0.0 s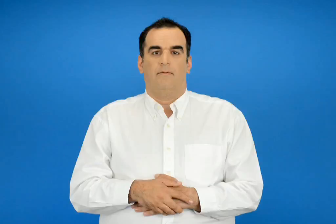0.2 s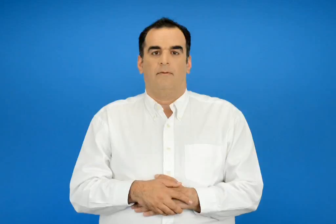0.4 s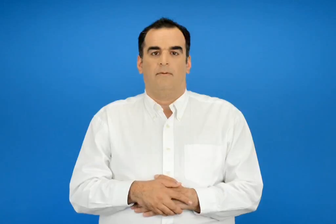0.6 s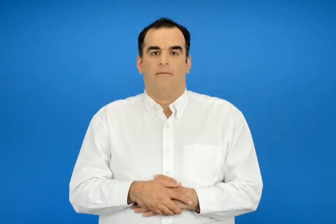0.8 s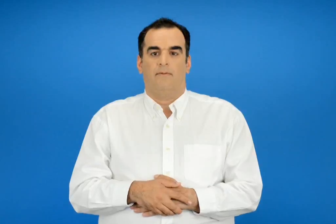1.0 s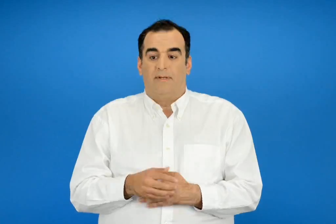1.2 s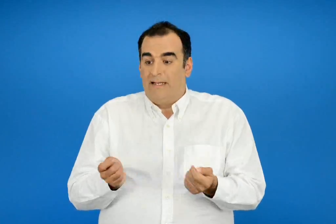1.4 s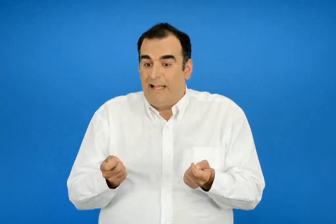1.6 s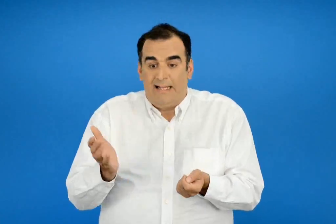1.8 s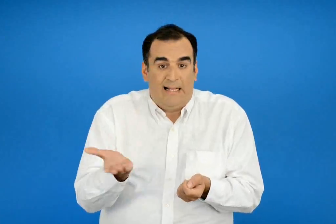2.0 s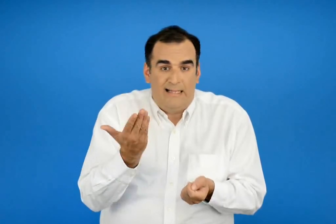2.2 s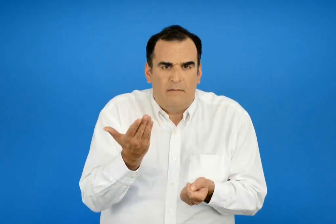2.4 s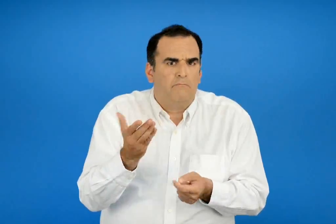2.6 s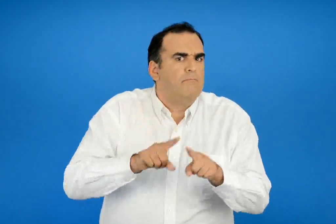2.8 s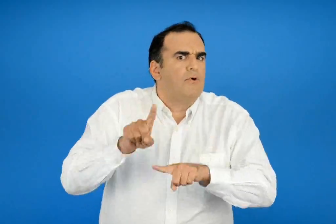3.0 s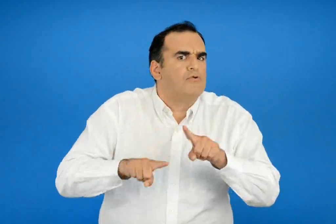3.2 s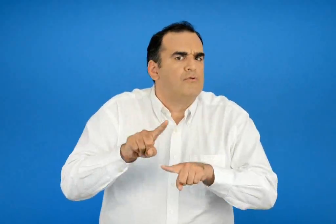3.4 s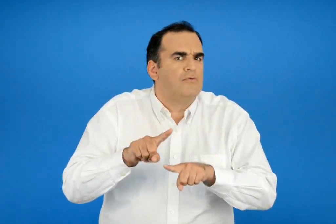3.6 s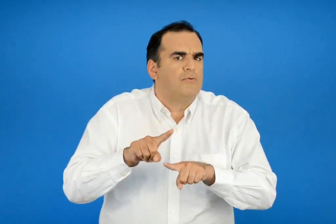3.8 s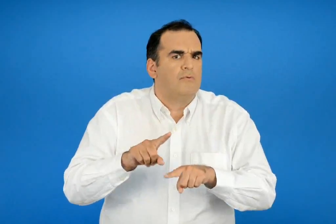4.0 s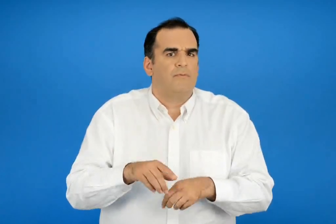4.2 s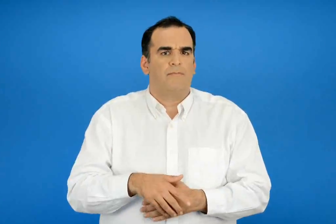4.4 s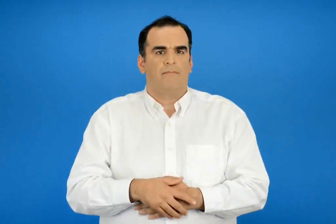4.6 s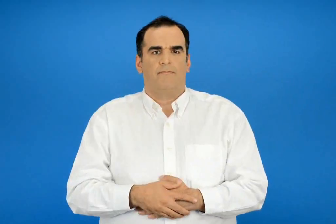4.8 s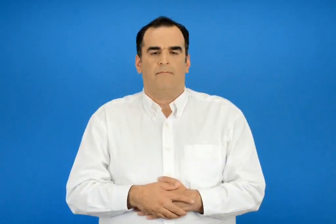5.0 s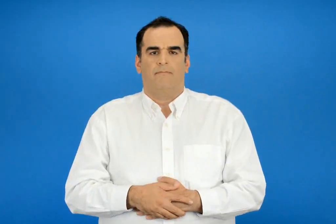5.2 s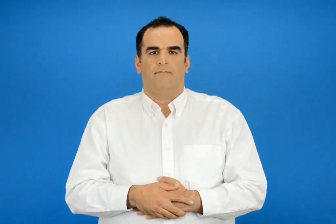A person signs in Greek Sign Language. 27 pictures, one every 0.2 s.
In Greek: ποιός κάνει κάτι ;
